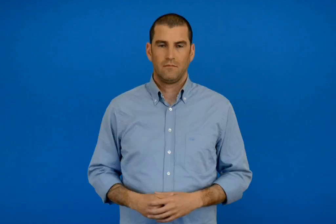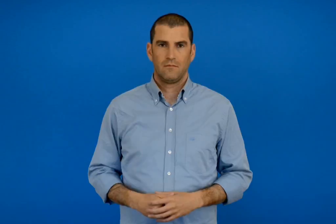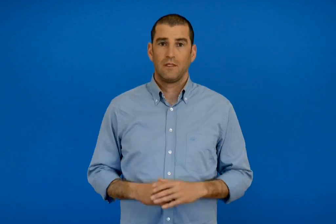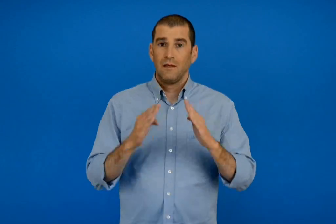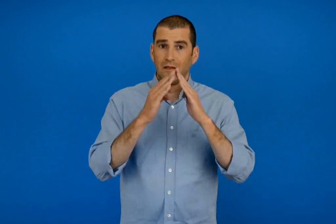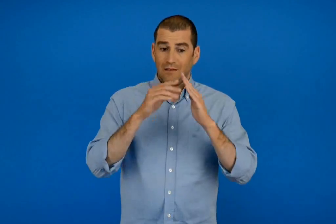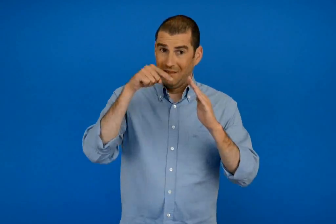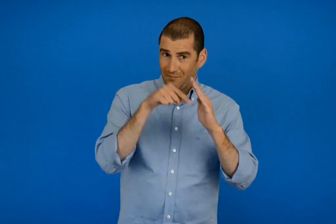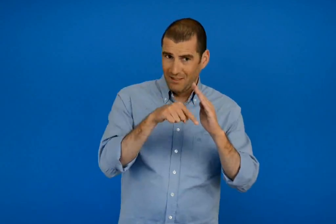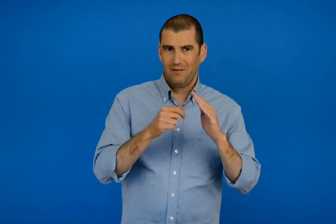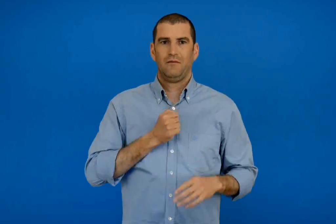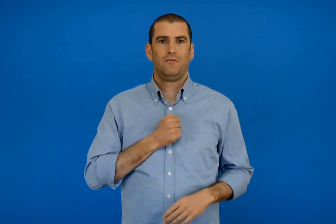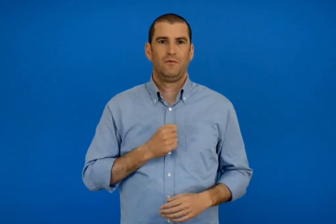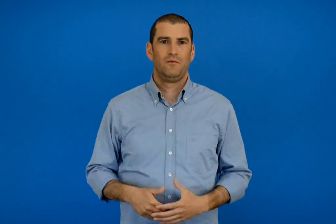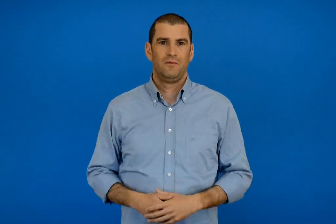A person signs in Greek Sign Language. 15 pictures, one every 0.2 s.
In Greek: στο σπίτι μου
